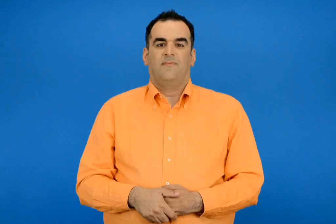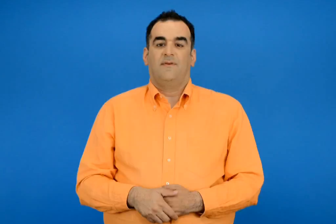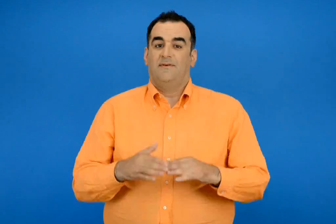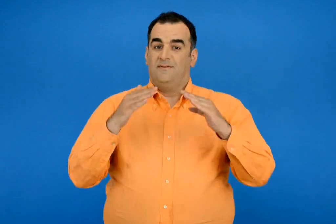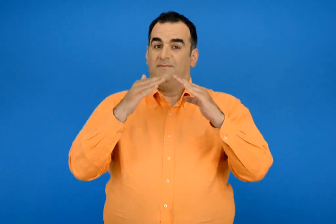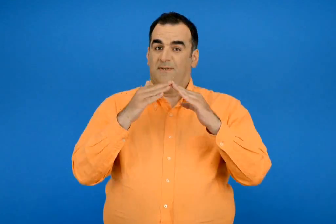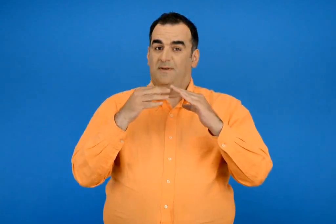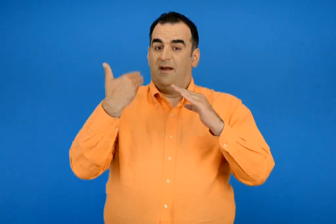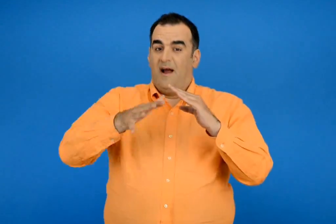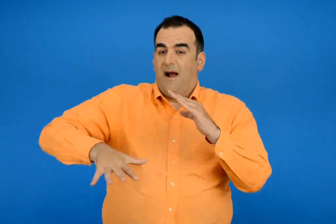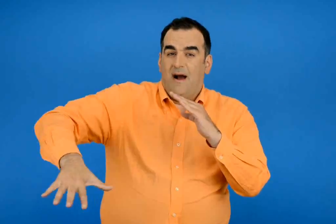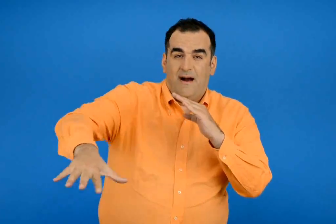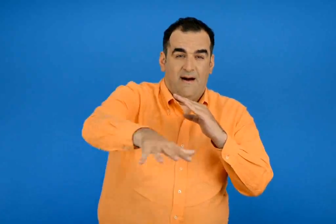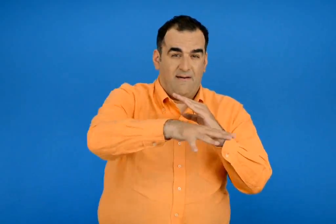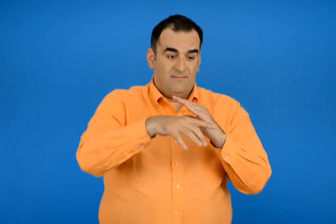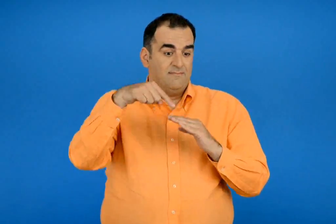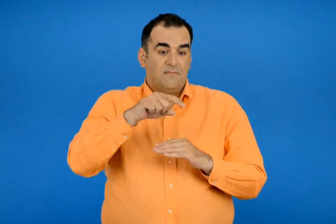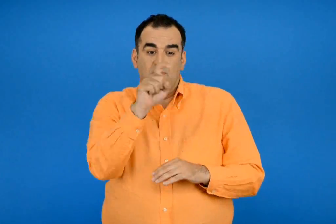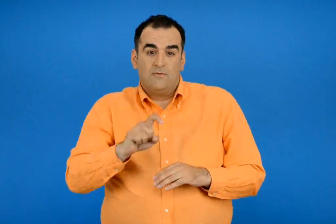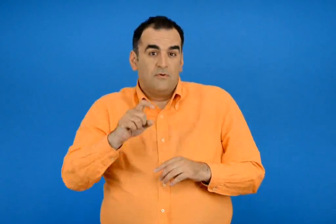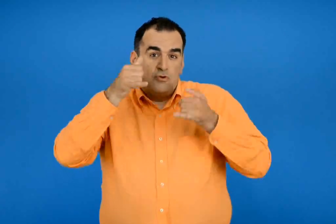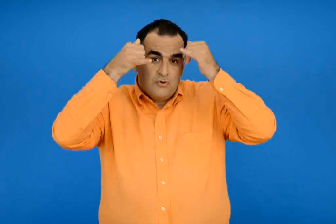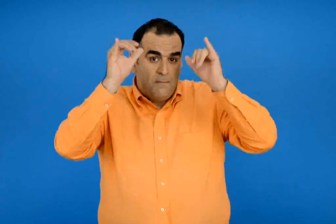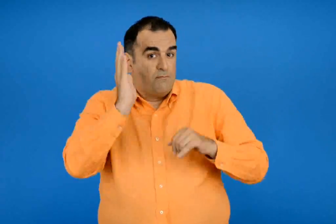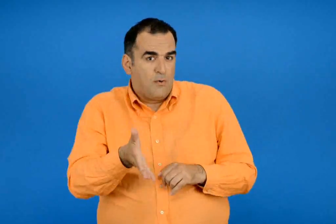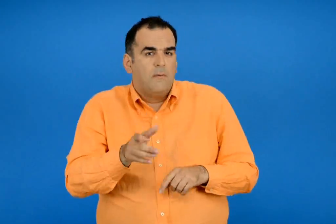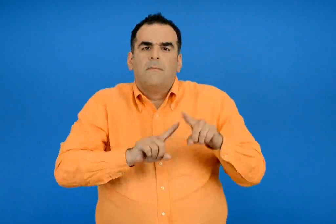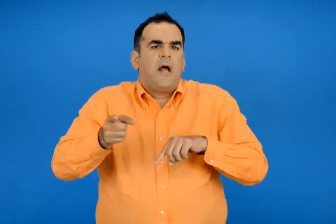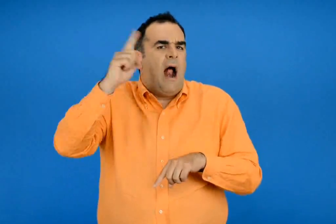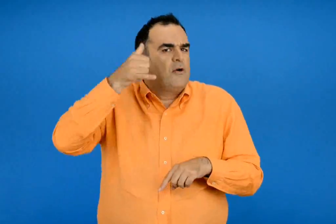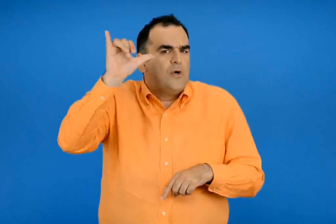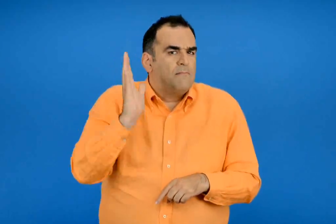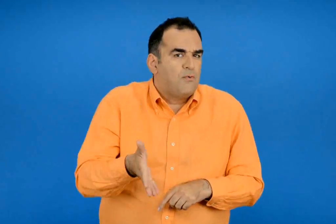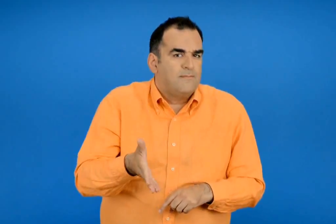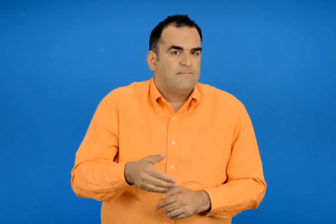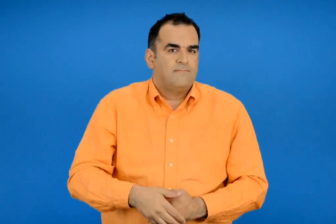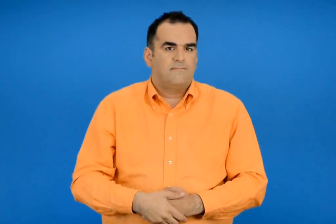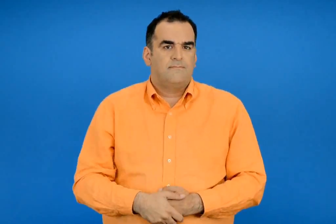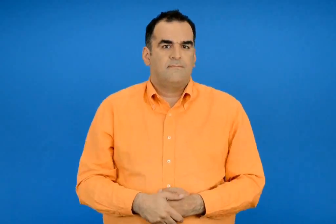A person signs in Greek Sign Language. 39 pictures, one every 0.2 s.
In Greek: ποια αλλά ζώα θα μπορούσαν να είναι στην αυλή του σπιτιού ;
